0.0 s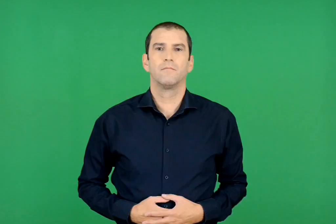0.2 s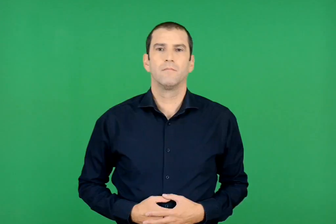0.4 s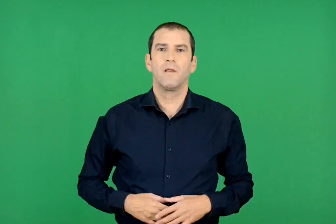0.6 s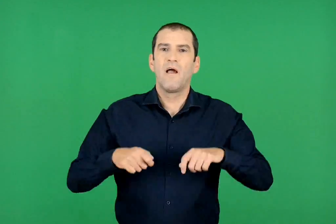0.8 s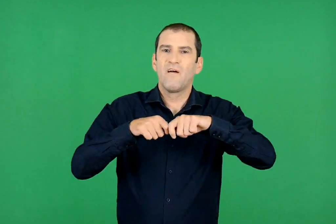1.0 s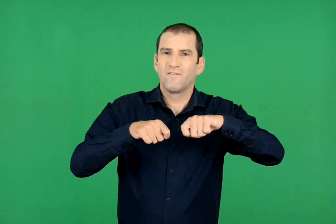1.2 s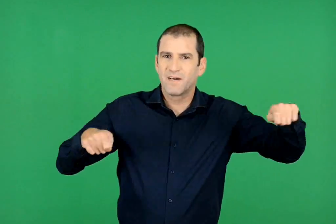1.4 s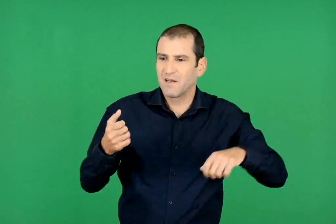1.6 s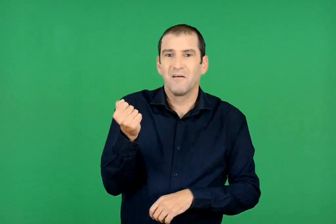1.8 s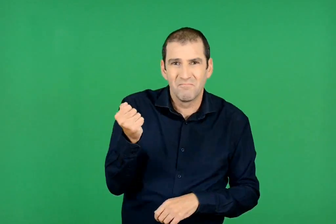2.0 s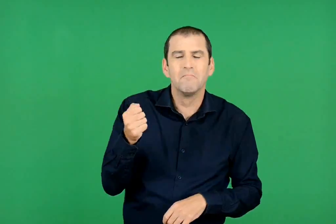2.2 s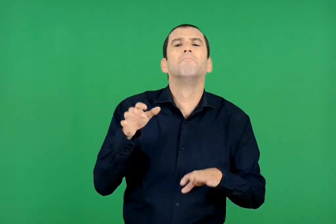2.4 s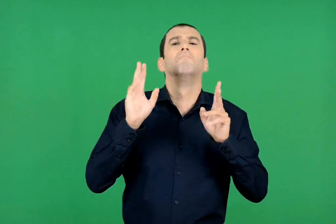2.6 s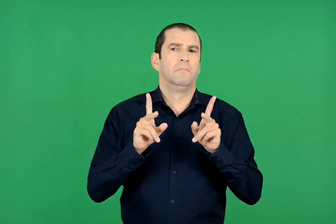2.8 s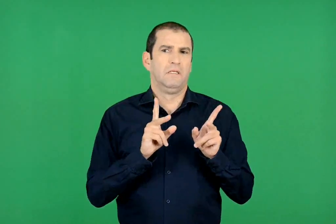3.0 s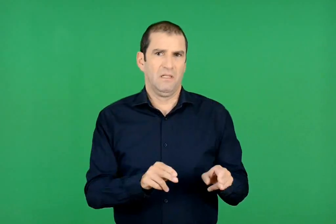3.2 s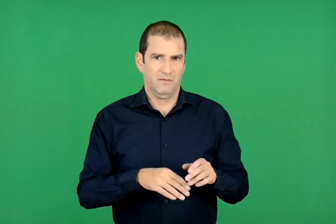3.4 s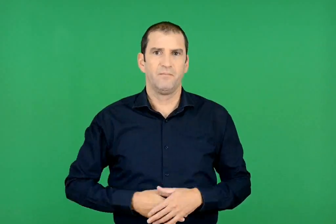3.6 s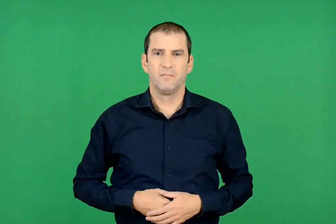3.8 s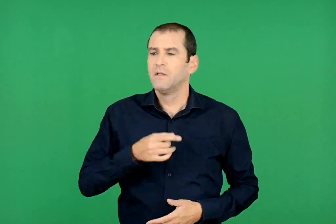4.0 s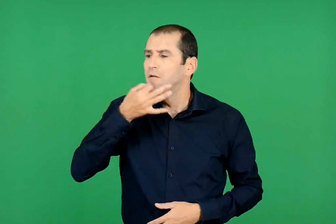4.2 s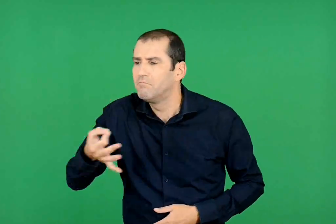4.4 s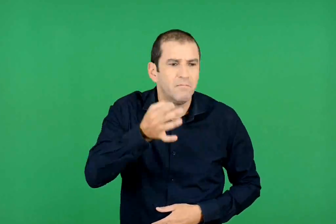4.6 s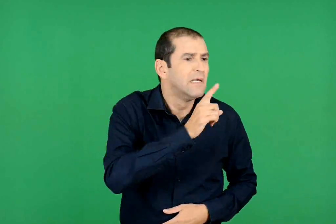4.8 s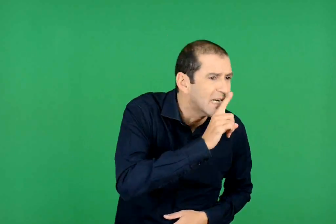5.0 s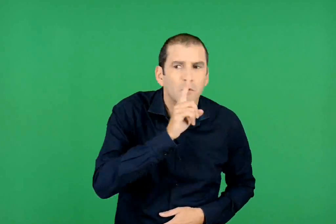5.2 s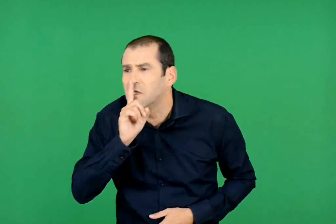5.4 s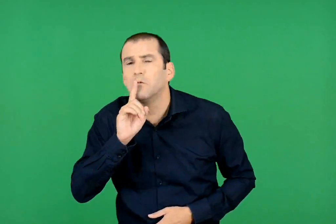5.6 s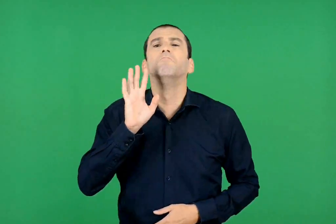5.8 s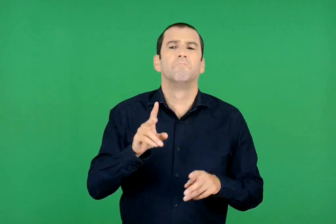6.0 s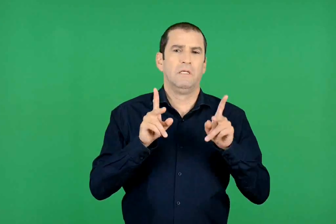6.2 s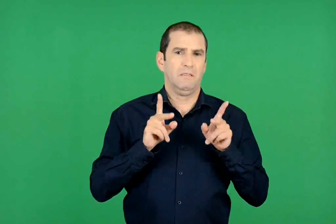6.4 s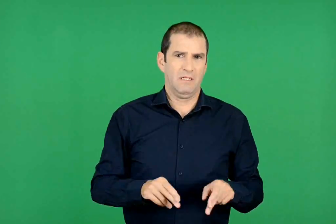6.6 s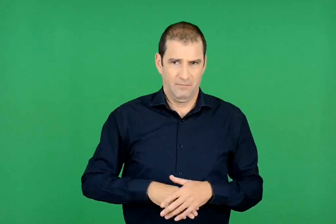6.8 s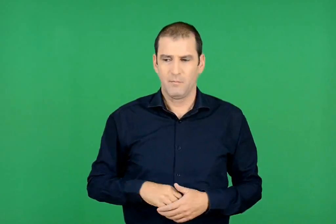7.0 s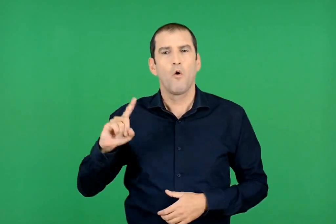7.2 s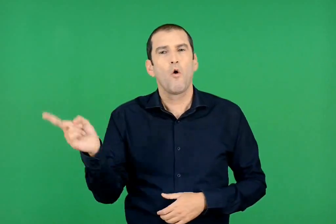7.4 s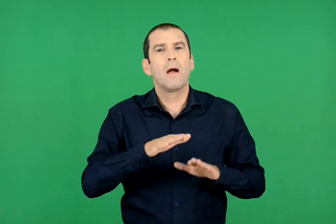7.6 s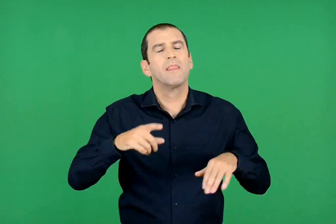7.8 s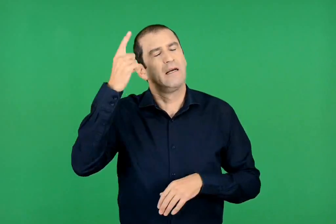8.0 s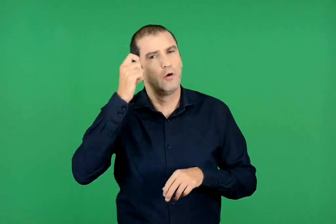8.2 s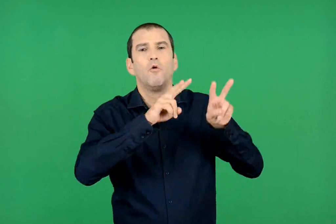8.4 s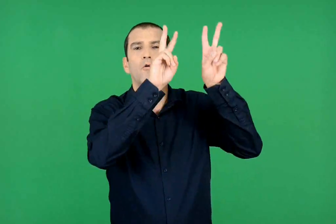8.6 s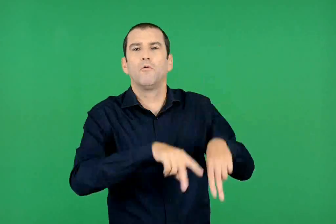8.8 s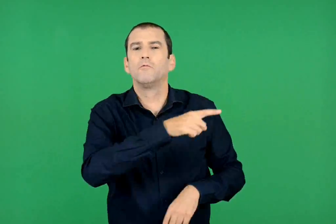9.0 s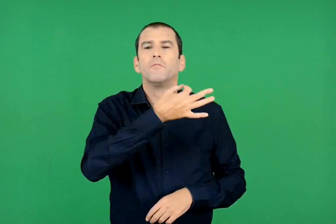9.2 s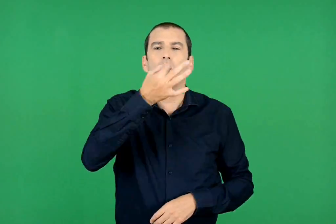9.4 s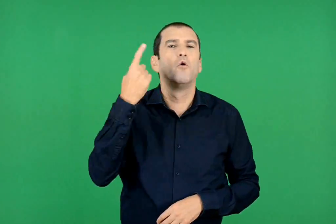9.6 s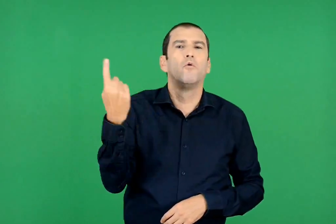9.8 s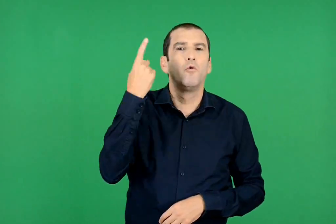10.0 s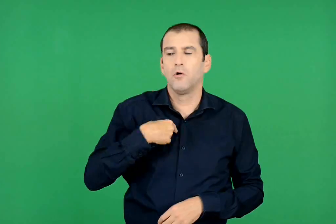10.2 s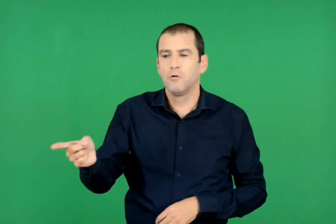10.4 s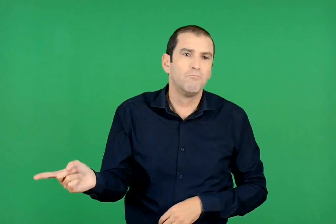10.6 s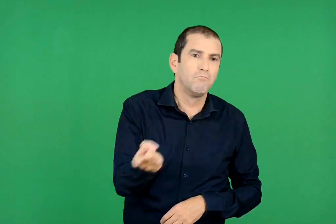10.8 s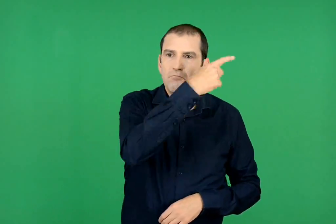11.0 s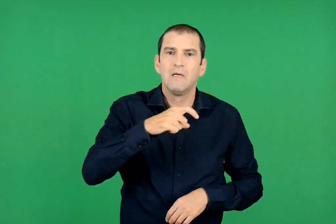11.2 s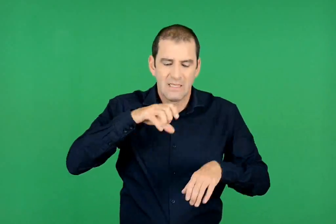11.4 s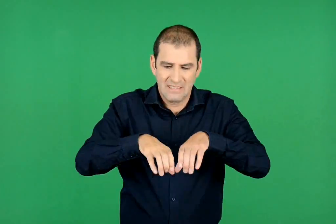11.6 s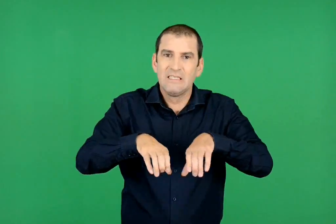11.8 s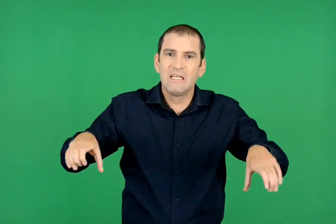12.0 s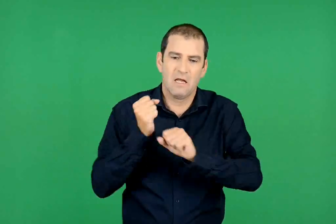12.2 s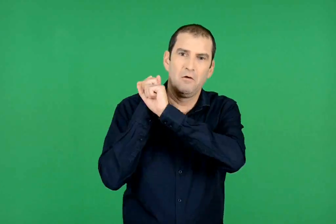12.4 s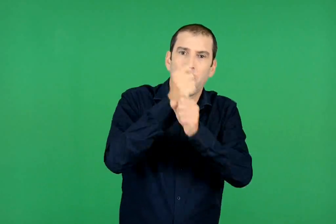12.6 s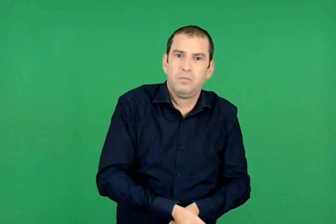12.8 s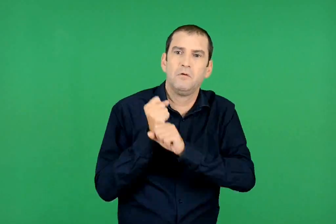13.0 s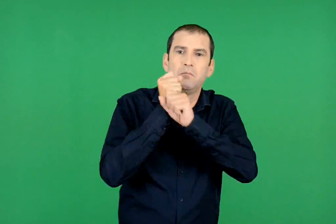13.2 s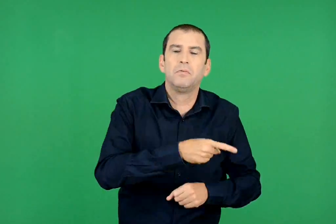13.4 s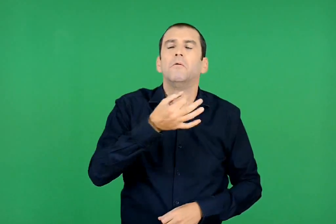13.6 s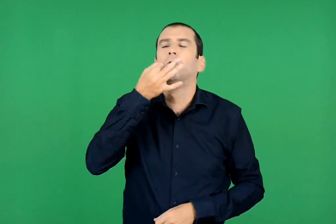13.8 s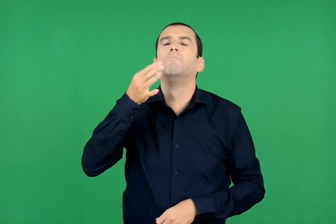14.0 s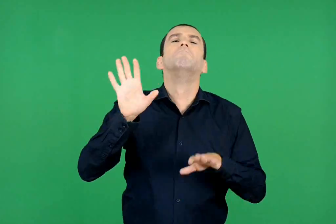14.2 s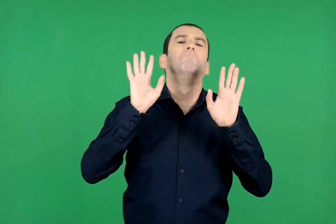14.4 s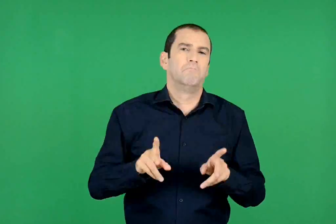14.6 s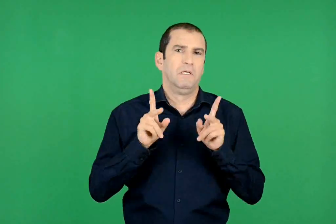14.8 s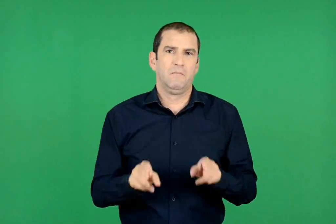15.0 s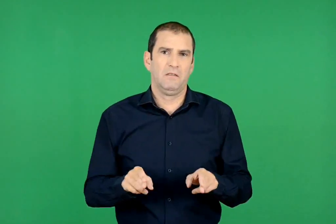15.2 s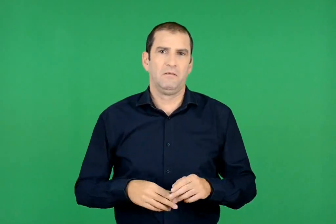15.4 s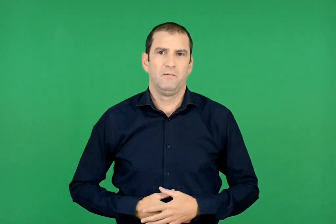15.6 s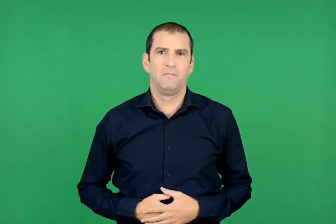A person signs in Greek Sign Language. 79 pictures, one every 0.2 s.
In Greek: δεν κρατούσε πια βέργα , δεν έλεγε σκασμός κι ούτε την αγαπημένη του φράση , που την ξέρανε πια απέξω κι ανακατωτά θα σε στείλω να κόβεις ξύλα
